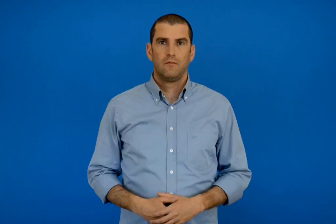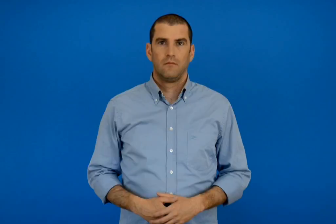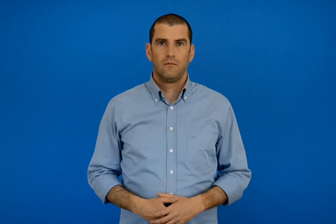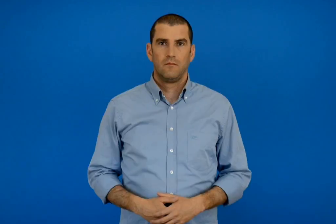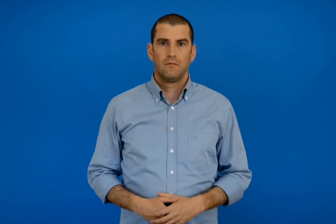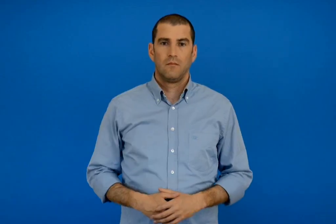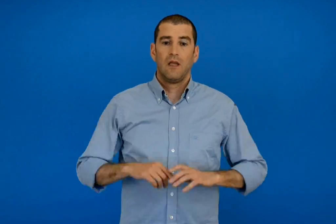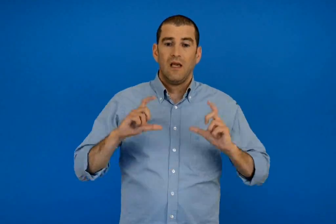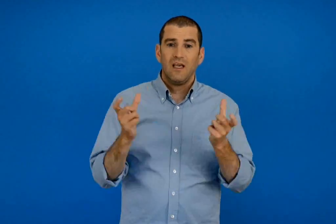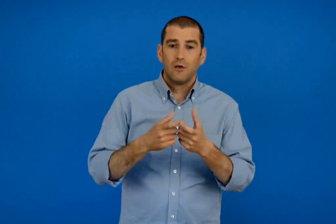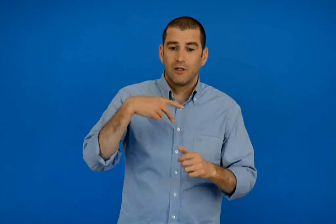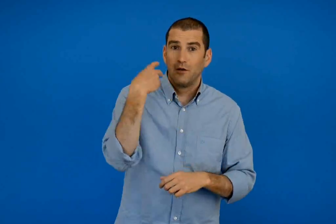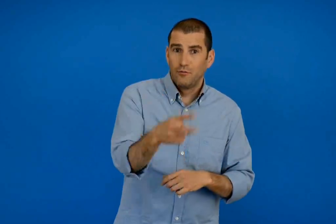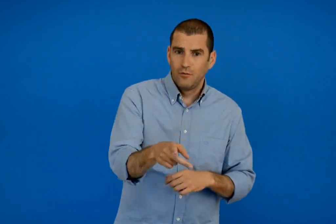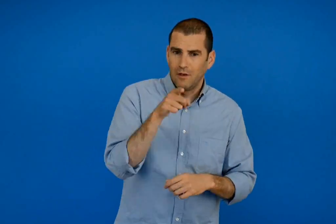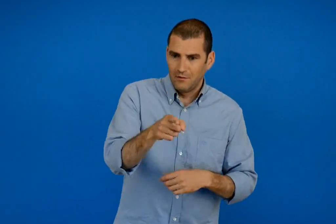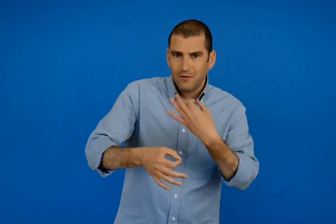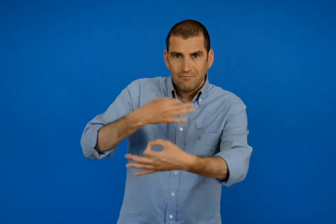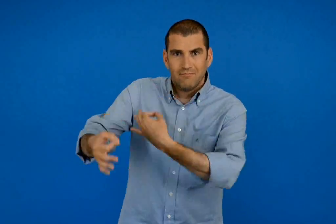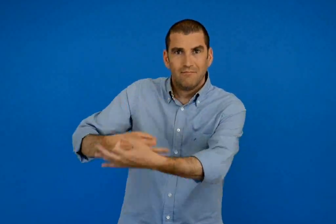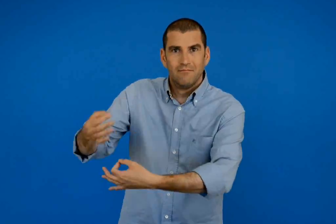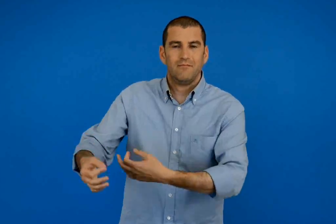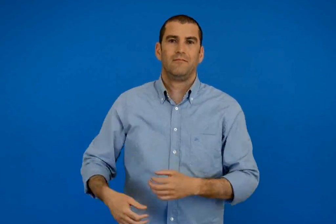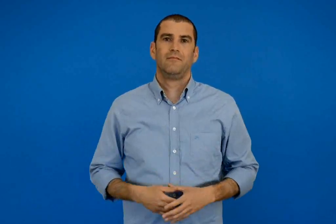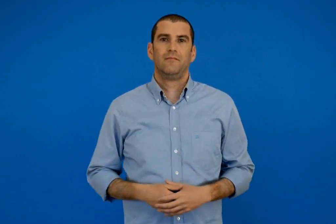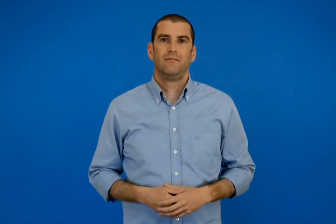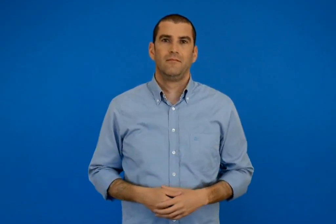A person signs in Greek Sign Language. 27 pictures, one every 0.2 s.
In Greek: θα μας μιλήσεις για την οικογένεια σου ;
